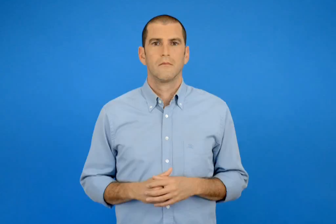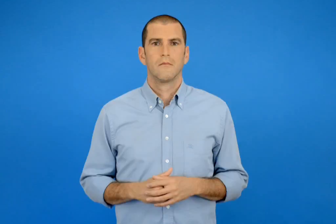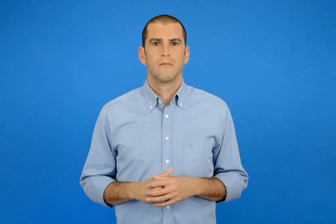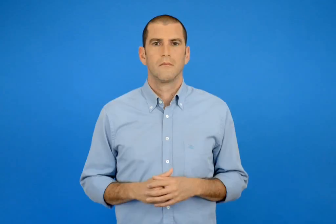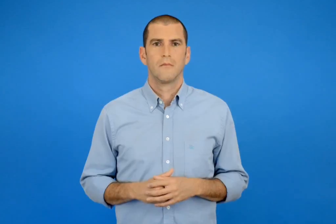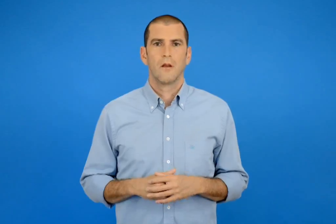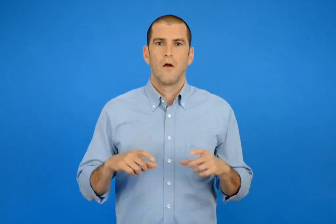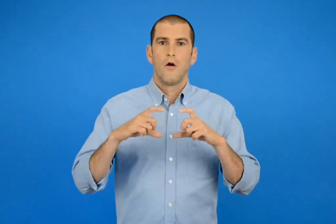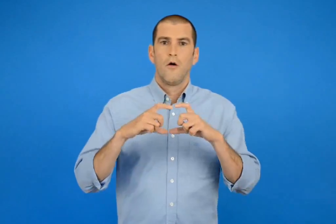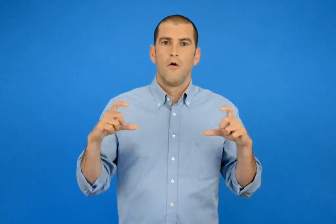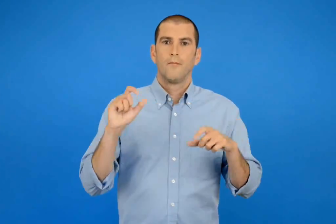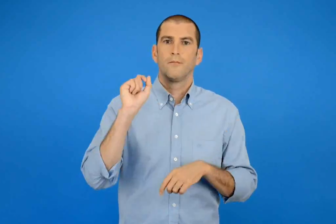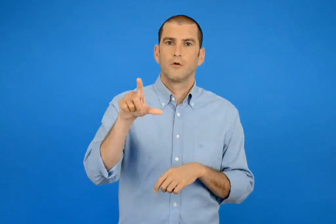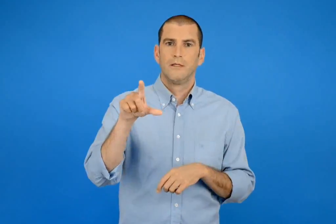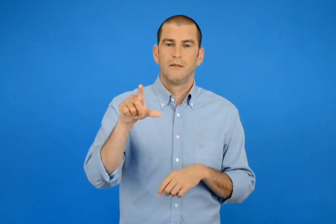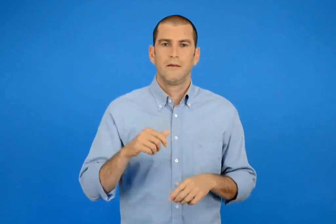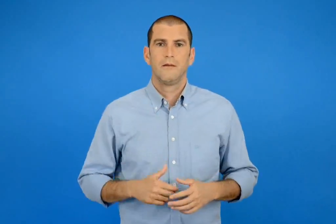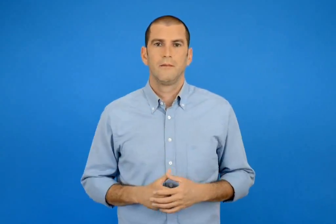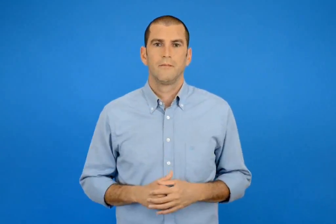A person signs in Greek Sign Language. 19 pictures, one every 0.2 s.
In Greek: η πρόσκληση
